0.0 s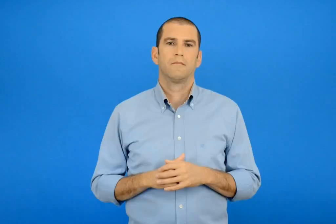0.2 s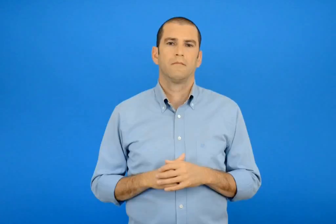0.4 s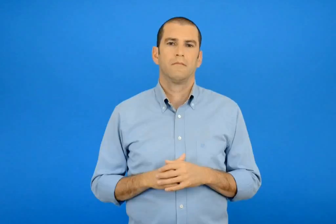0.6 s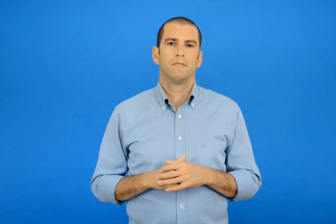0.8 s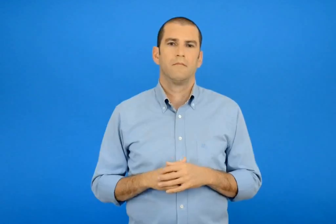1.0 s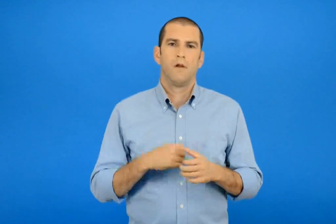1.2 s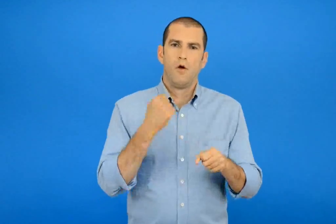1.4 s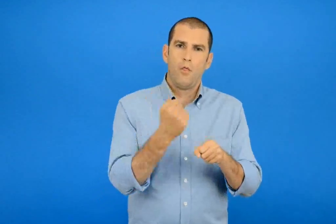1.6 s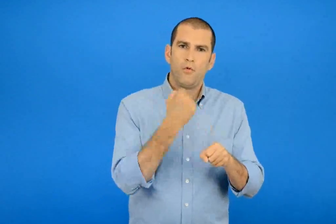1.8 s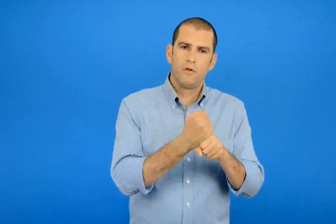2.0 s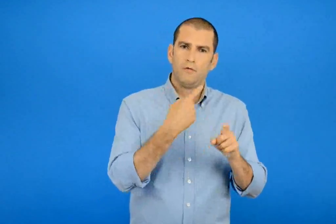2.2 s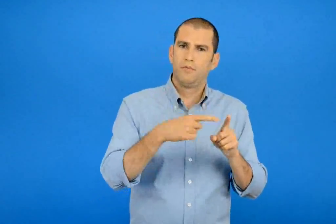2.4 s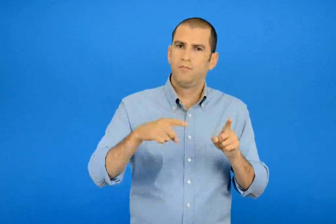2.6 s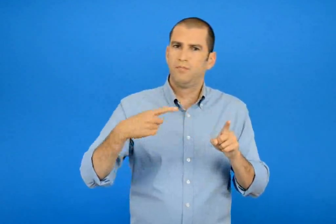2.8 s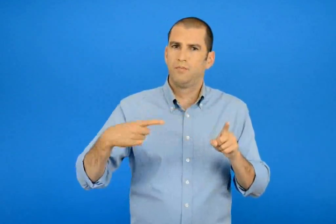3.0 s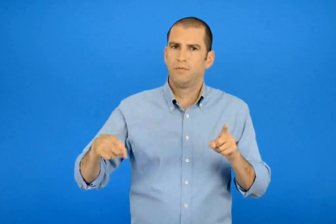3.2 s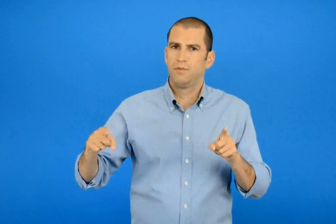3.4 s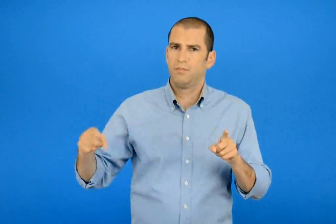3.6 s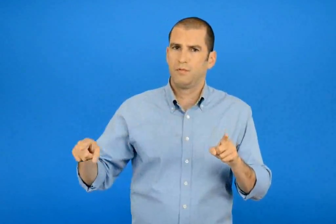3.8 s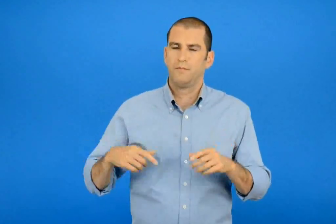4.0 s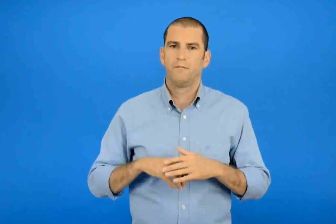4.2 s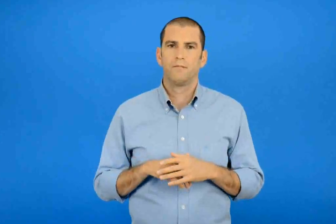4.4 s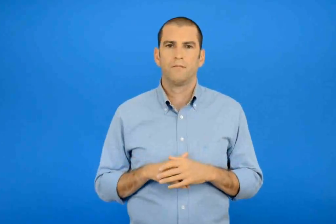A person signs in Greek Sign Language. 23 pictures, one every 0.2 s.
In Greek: δουλείες
